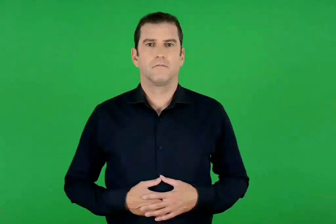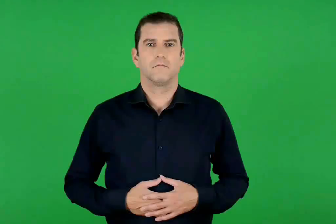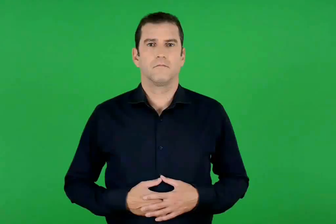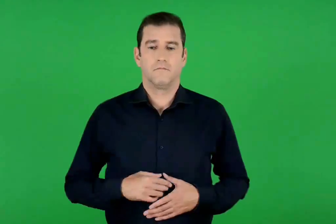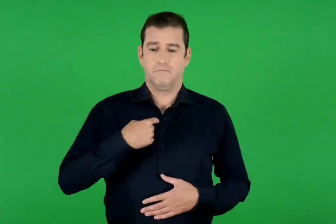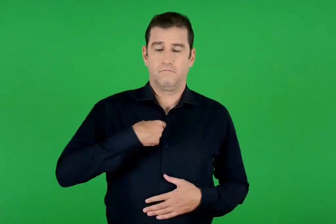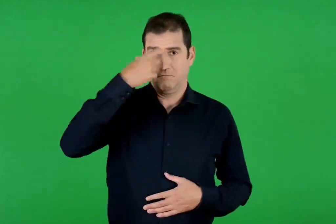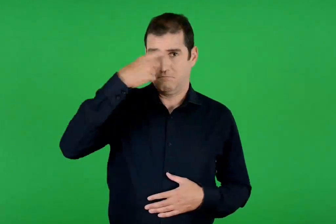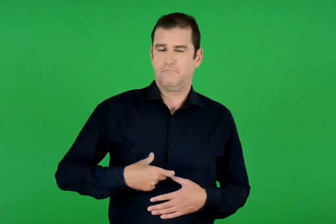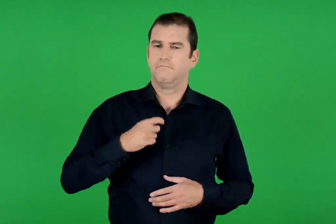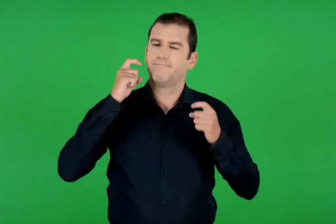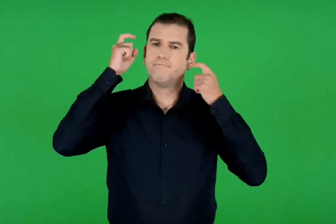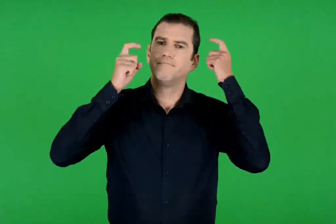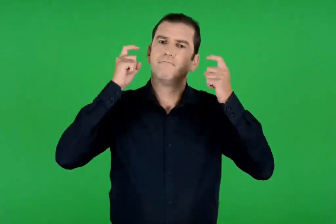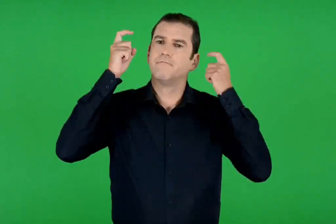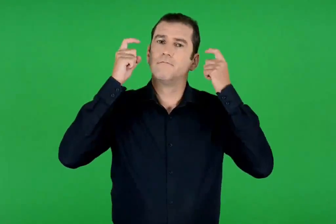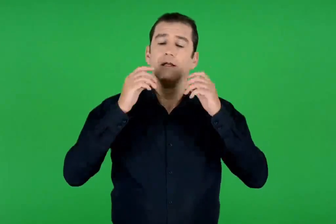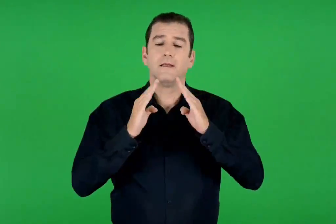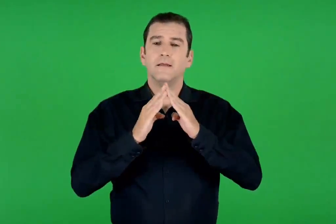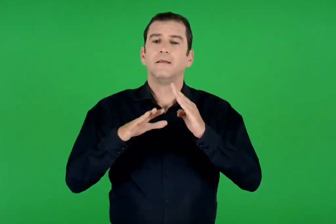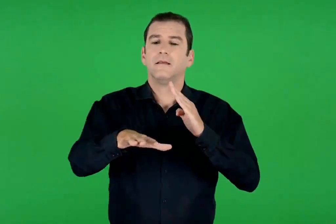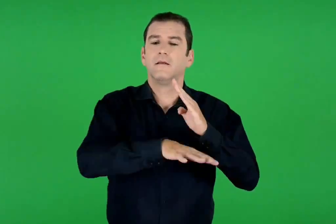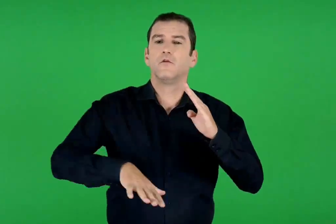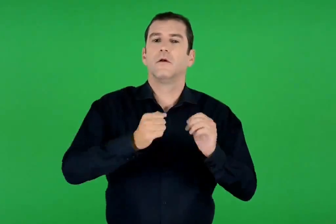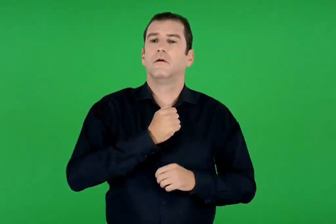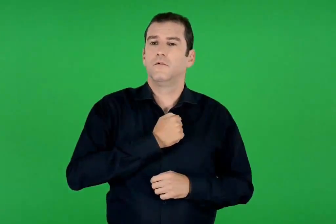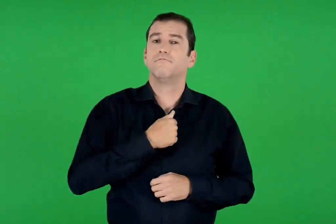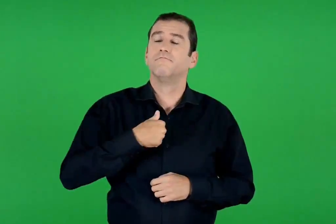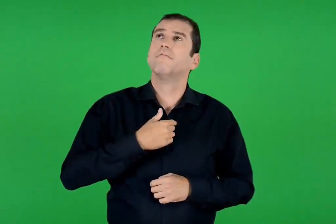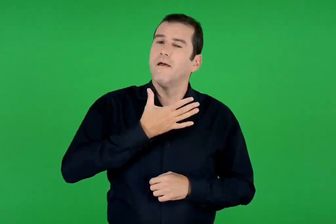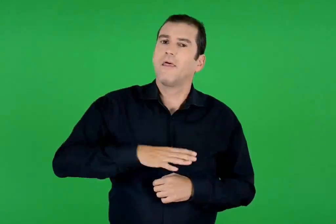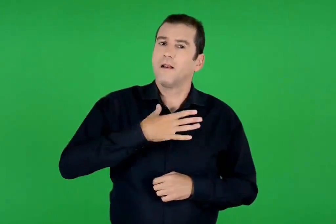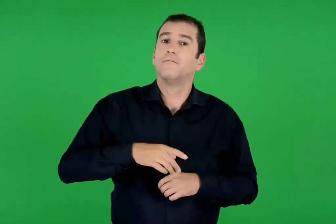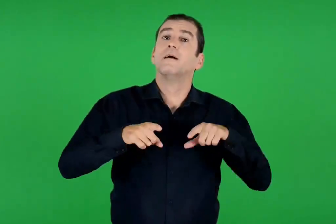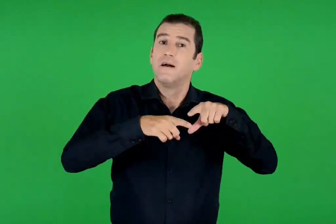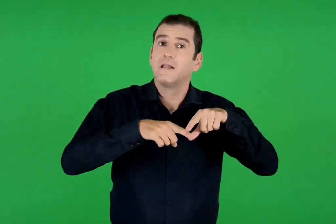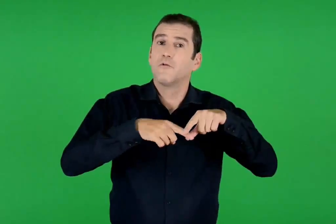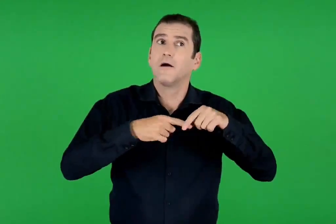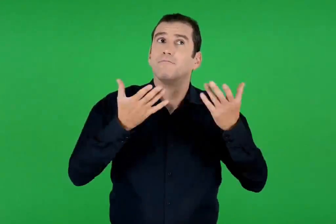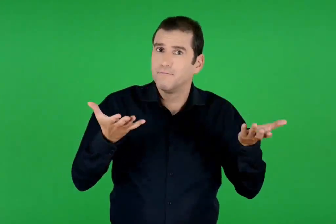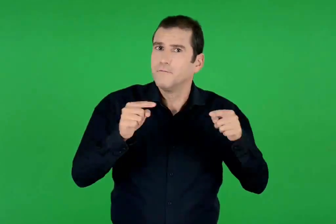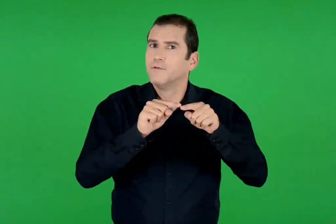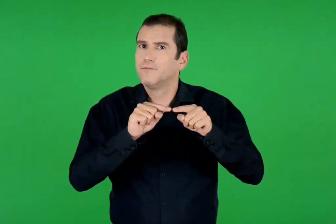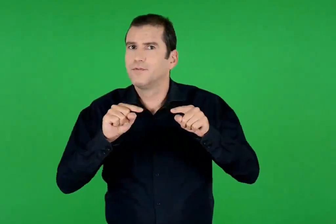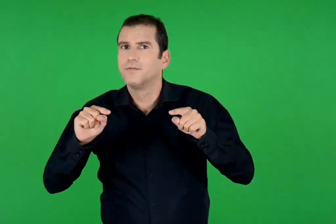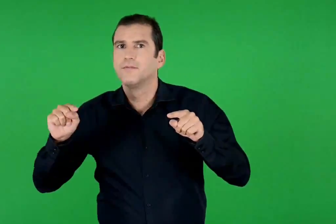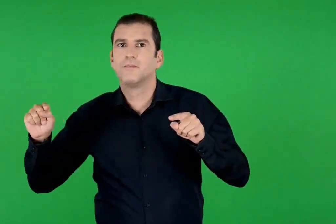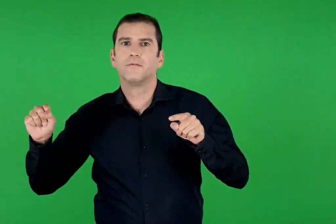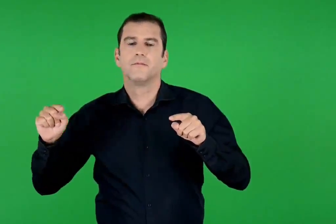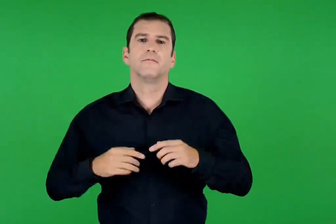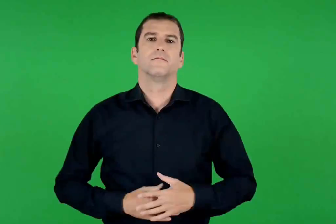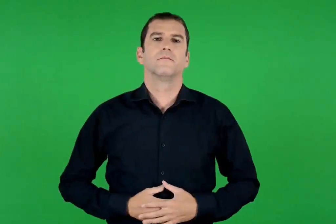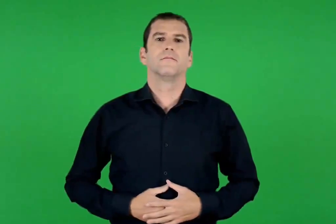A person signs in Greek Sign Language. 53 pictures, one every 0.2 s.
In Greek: σκέφτομαι στη γειτονιά μου , θα ήθελα τα χριστούγεννα να ήταν
